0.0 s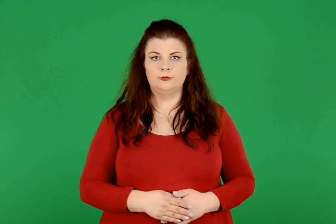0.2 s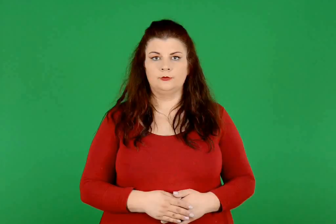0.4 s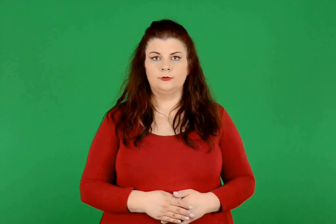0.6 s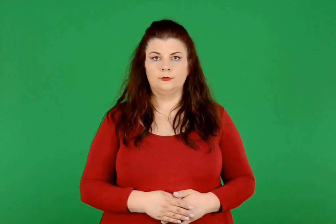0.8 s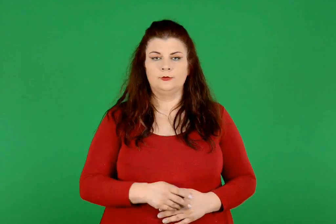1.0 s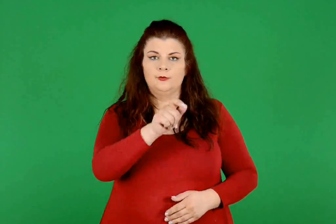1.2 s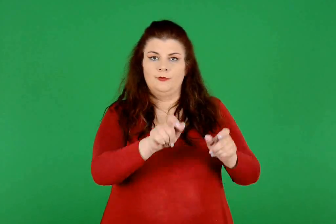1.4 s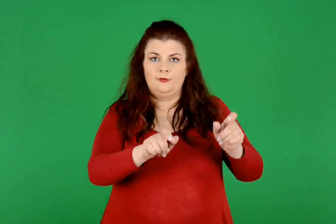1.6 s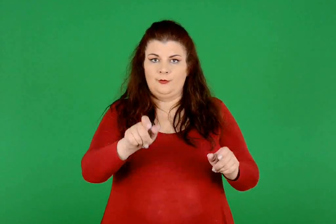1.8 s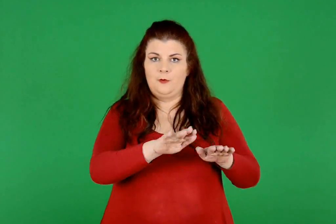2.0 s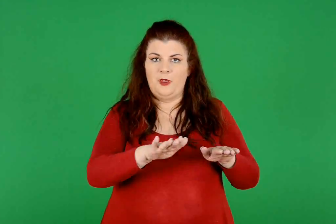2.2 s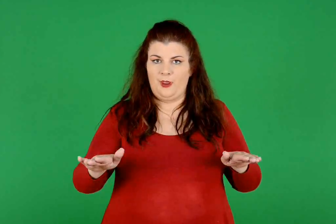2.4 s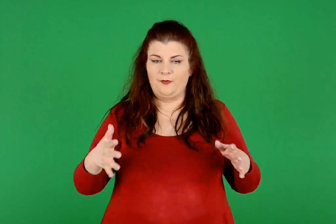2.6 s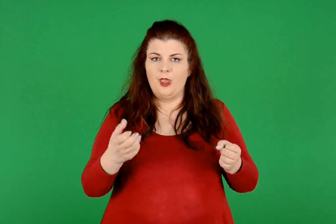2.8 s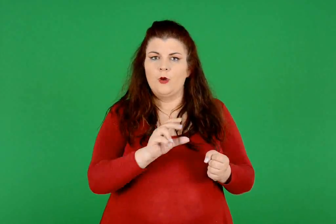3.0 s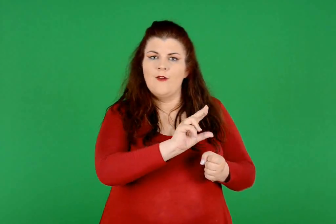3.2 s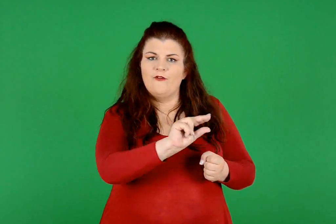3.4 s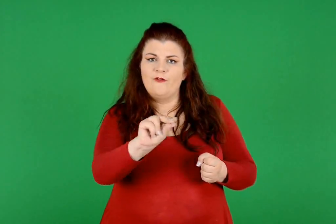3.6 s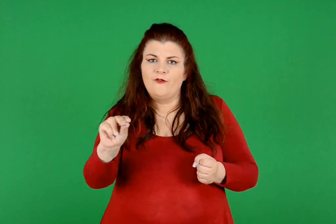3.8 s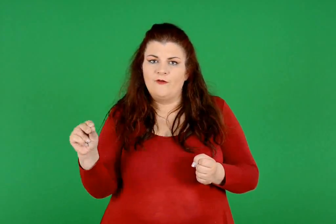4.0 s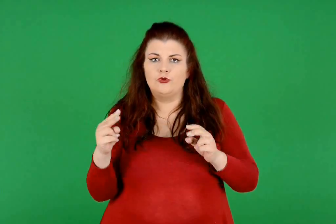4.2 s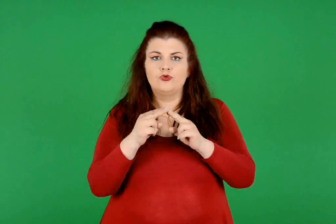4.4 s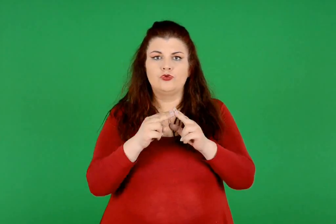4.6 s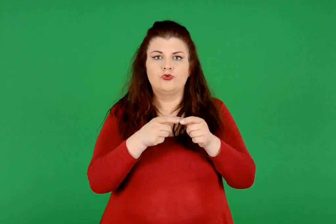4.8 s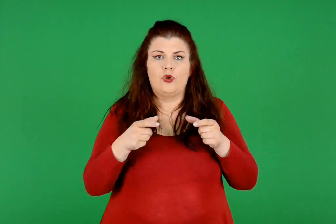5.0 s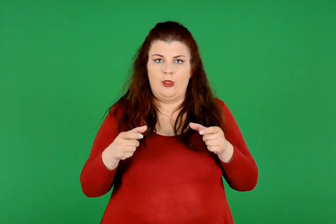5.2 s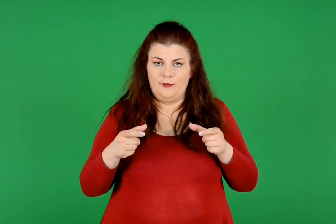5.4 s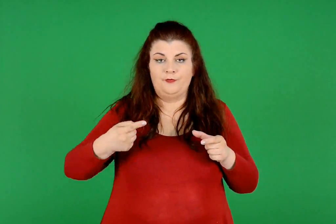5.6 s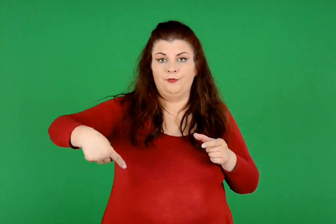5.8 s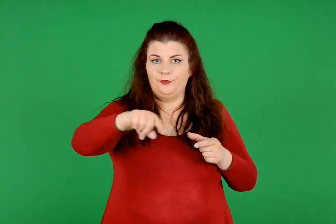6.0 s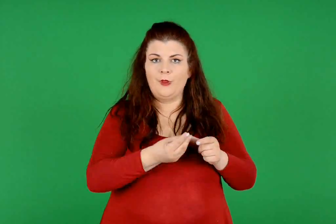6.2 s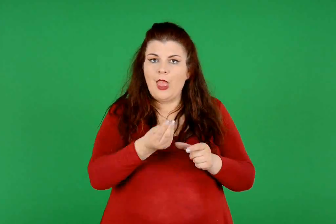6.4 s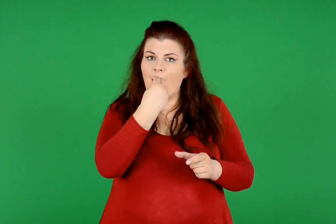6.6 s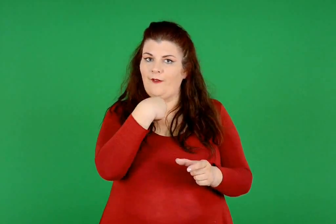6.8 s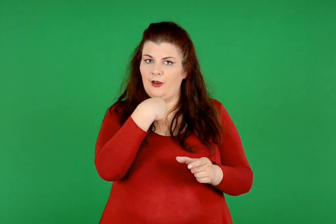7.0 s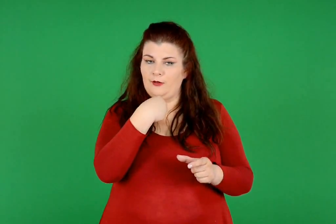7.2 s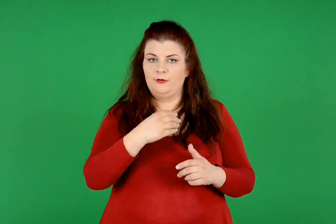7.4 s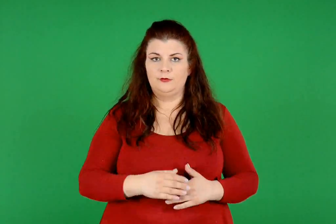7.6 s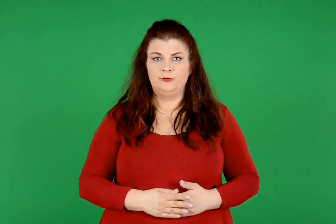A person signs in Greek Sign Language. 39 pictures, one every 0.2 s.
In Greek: τα παιδιά έχουν από μια ίδια σοκολάτα και έφαγαν
